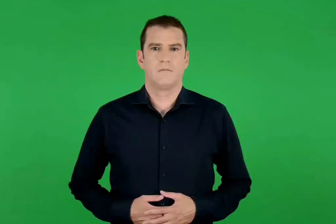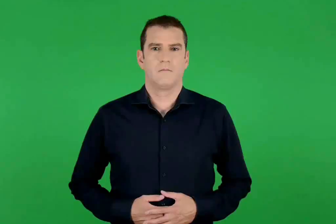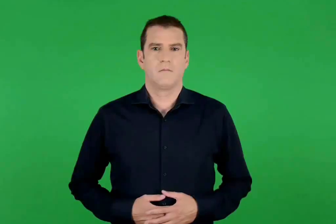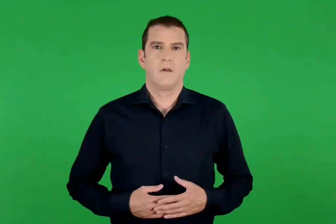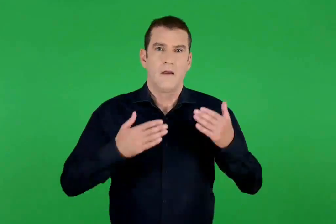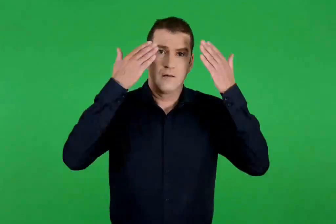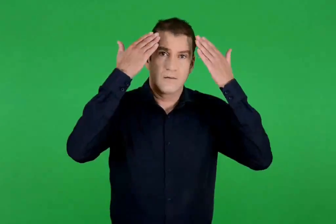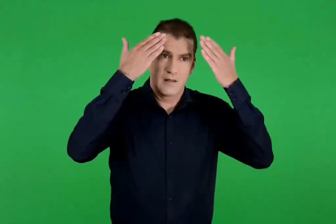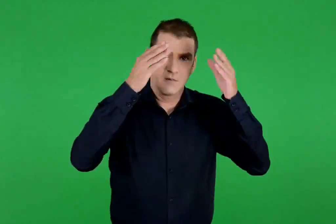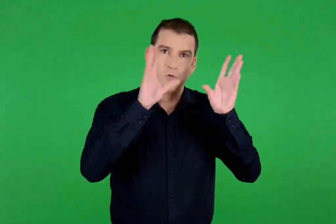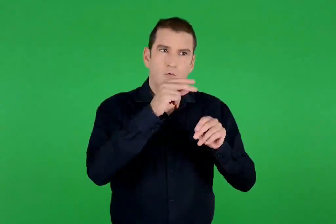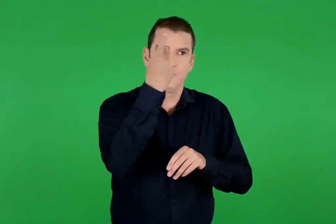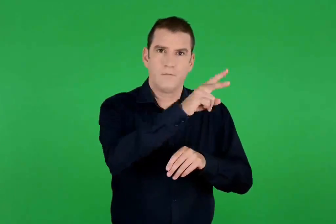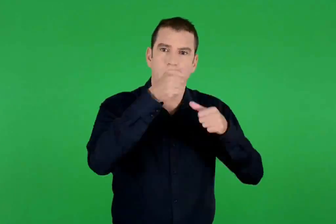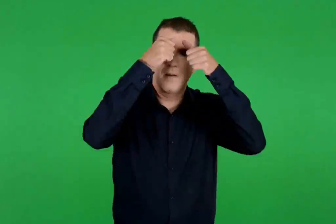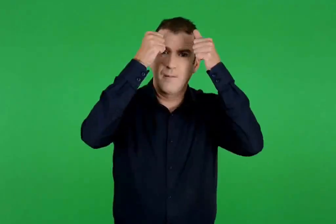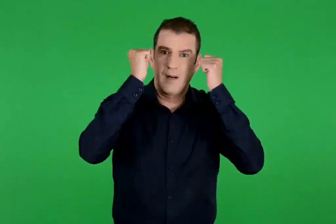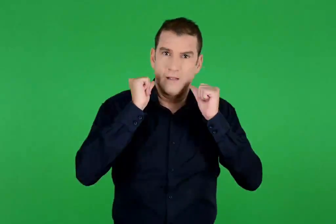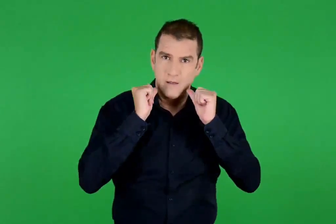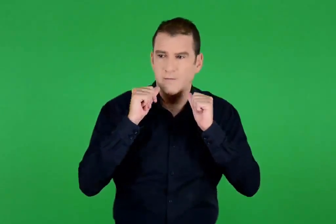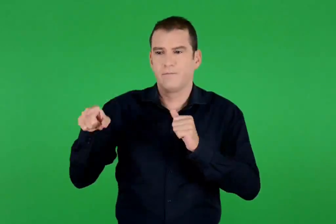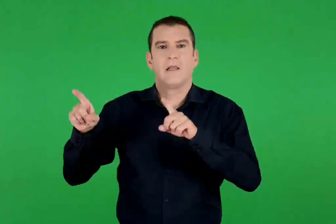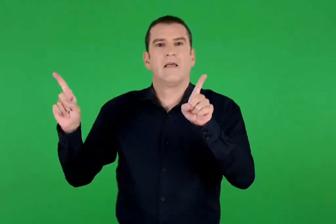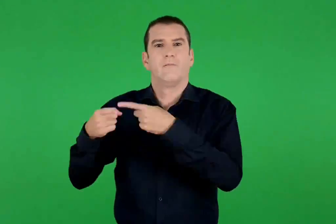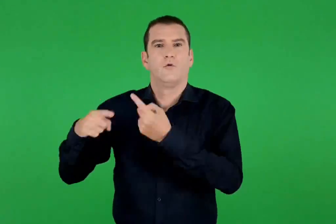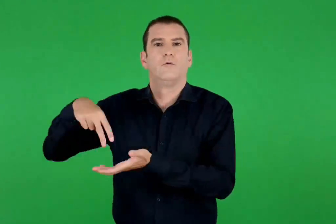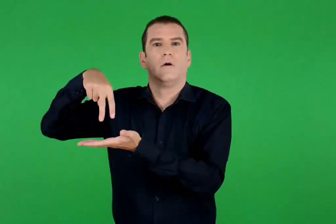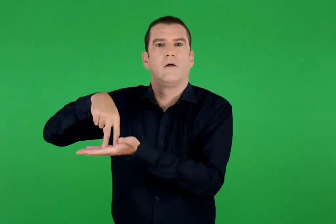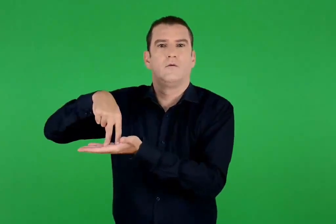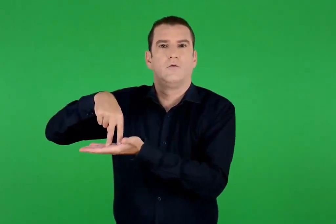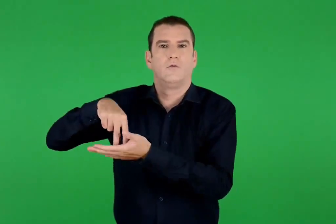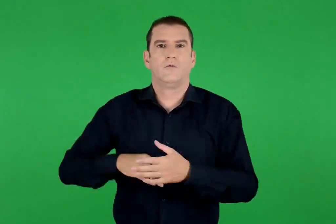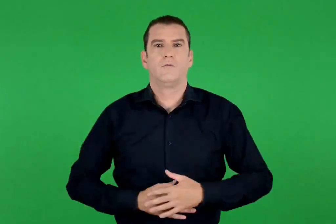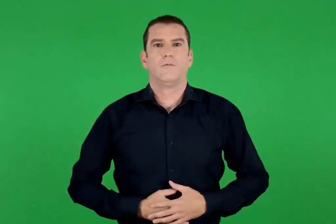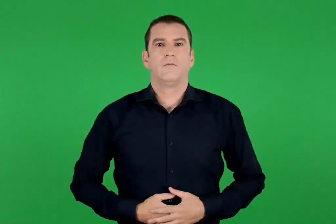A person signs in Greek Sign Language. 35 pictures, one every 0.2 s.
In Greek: οι χαιρετισμοί της παναγίας και ο ακάθιστος ύμνος
